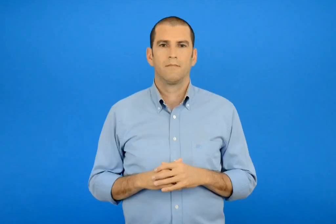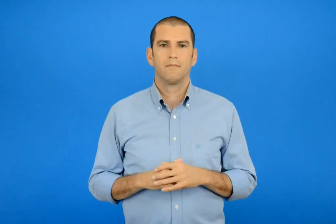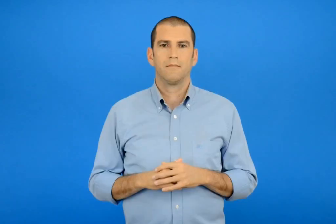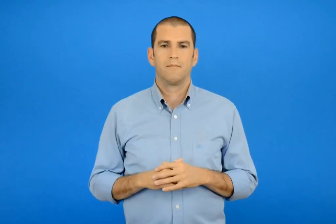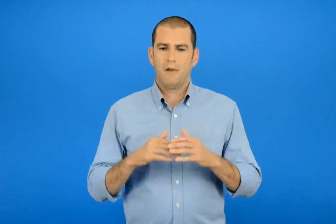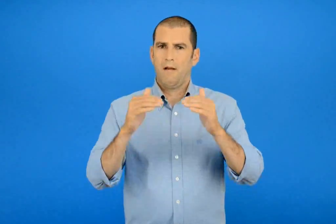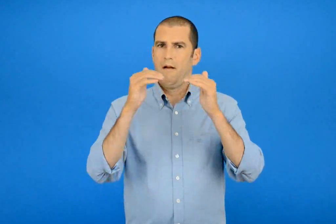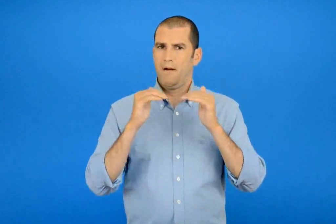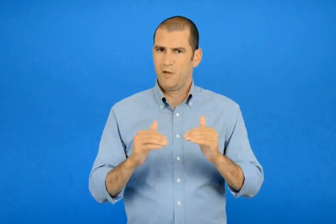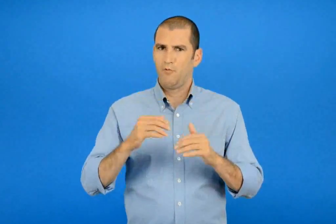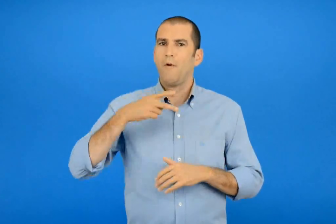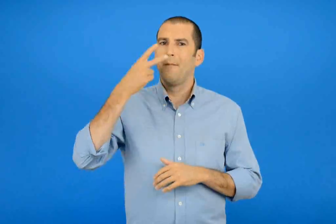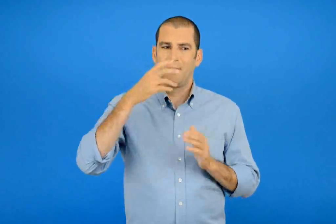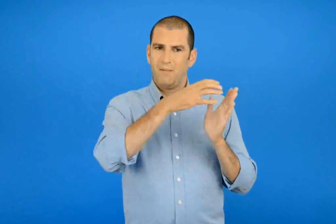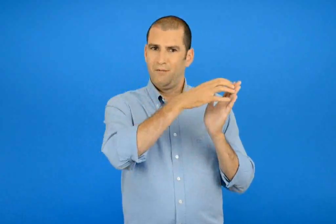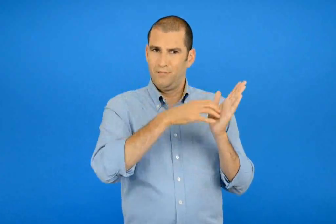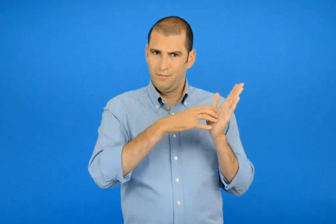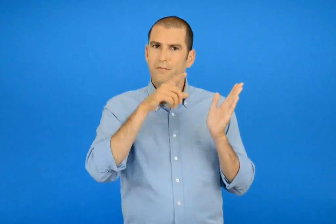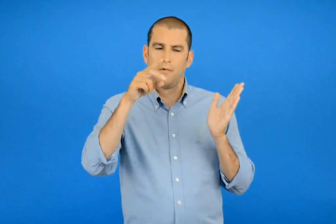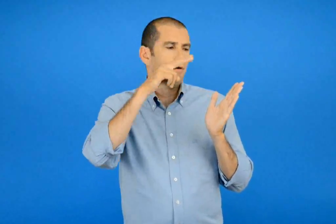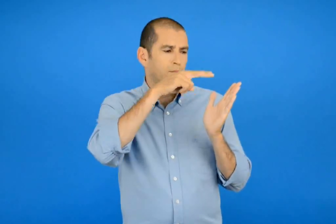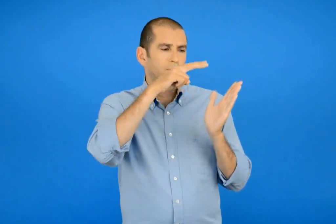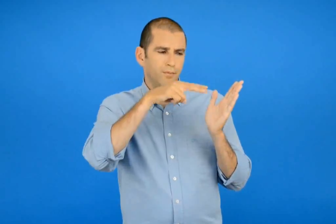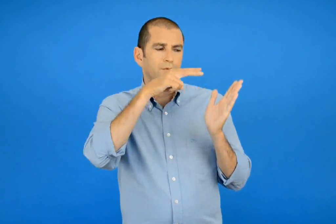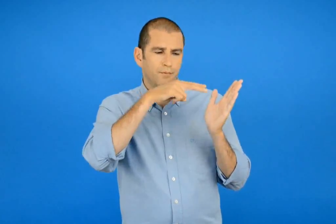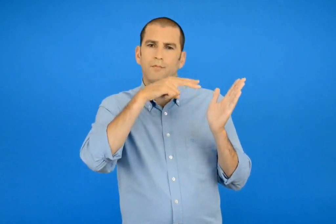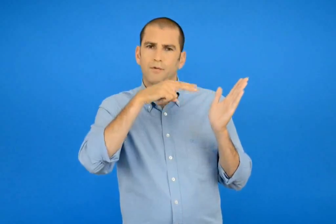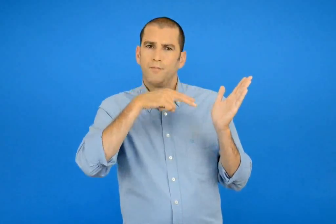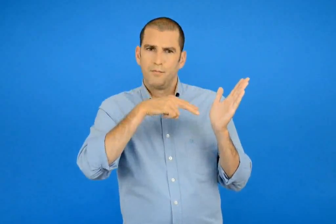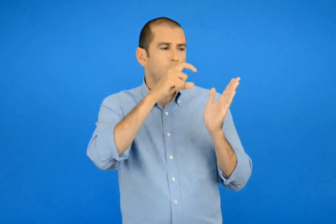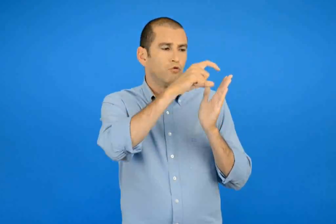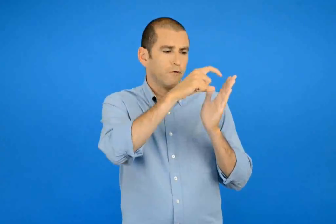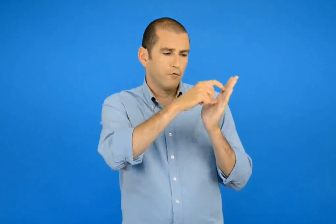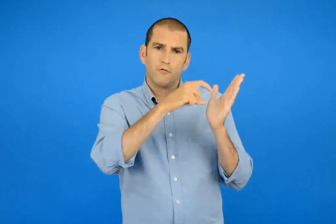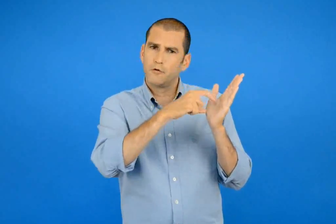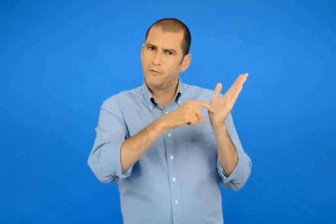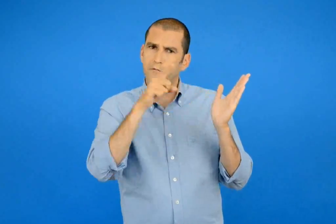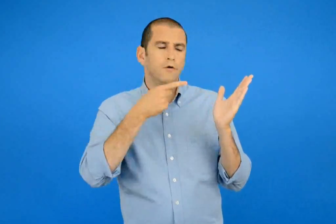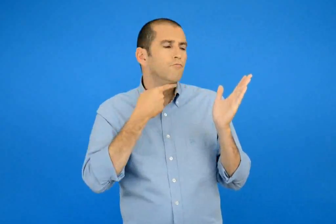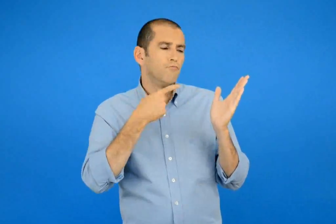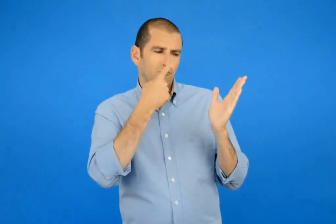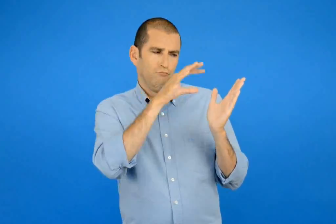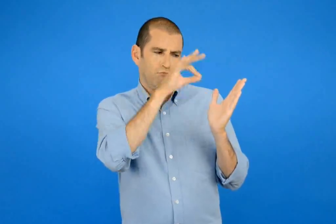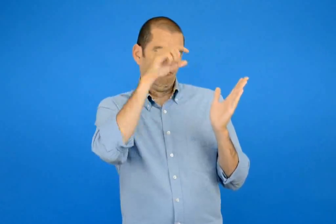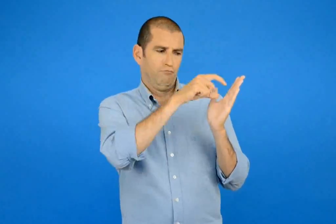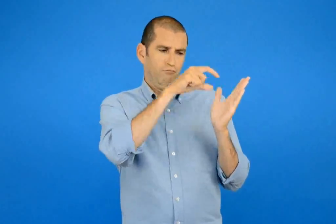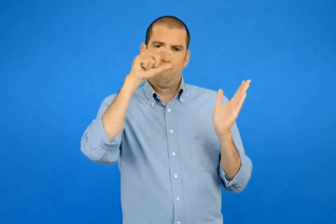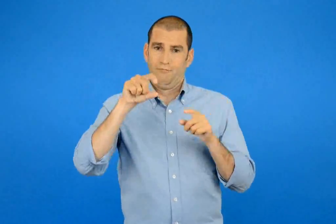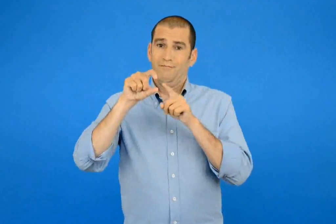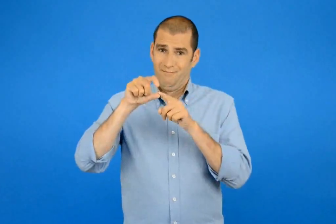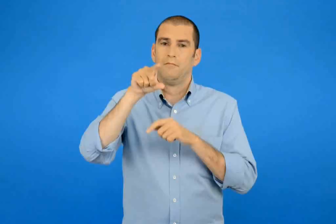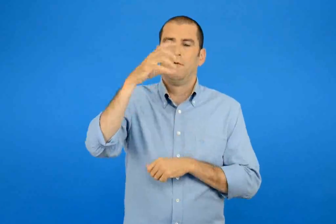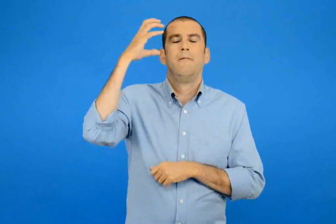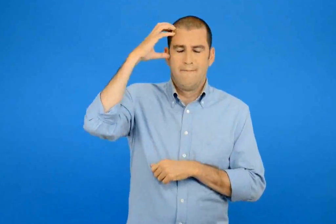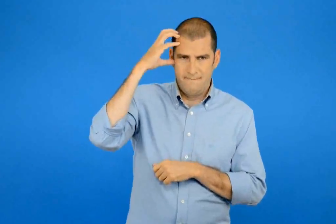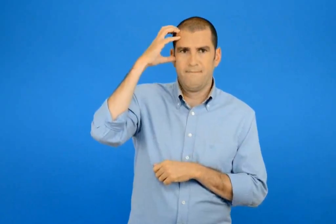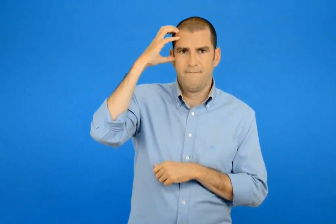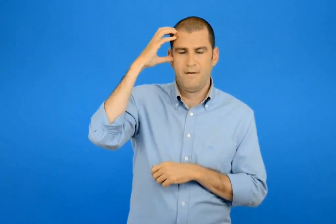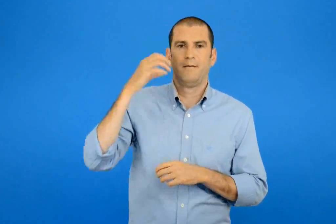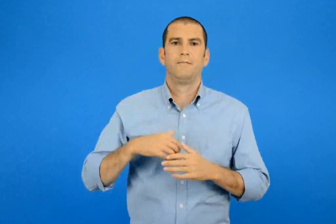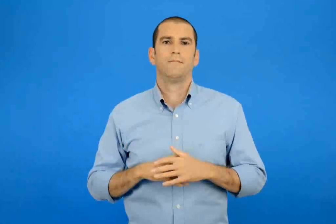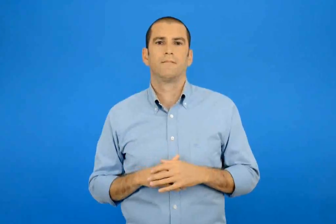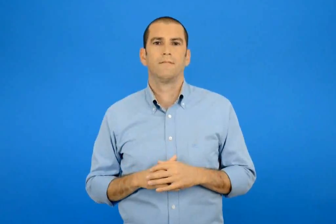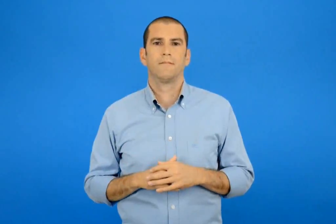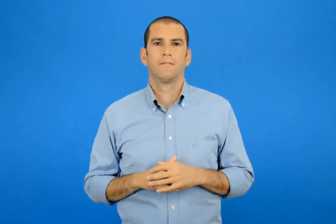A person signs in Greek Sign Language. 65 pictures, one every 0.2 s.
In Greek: διάβασε το παρακάτω ποίημα ρυθμικά και μάθε απέξω όποια στροφή σου αρέσει
